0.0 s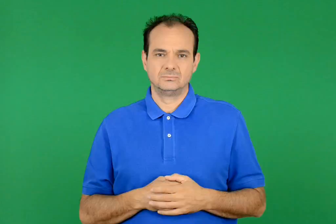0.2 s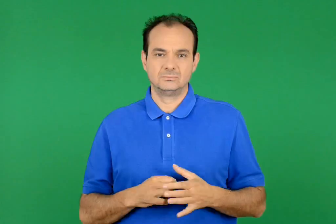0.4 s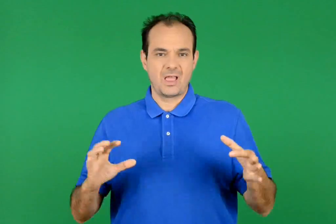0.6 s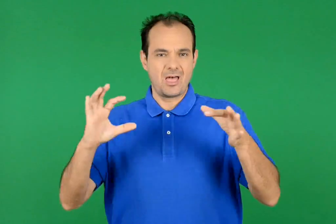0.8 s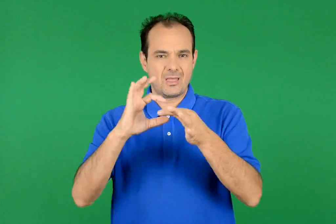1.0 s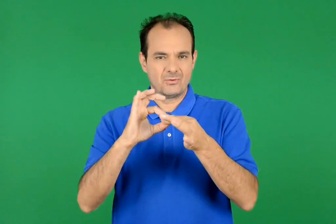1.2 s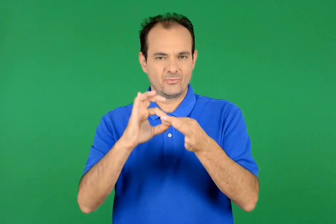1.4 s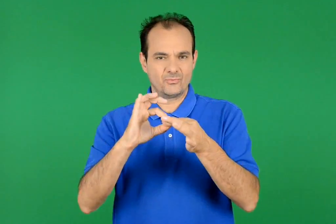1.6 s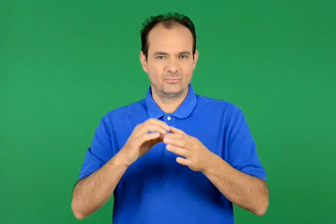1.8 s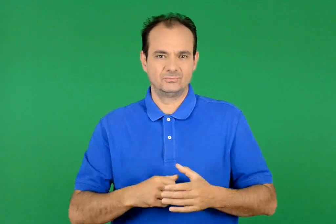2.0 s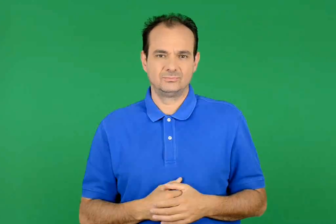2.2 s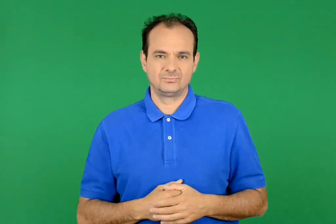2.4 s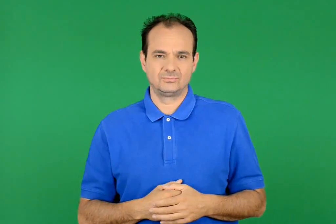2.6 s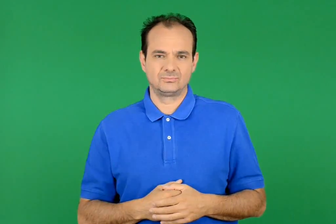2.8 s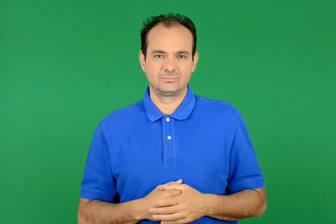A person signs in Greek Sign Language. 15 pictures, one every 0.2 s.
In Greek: ενώνω
